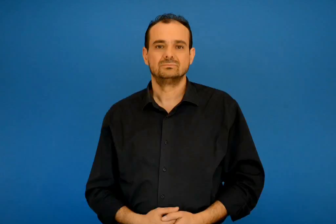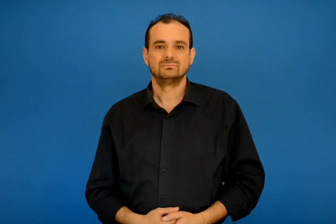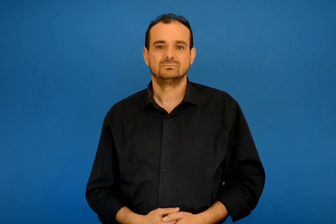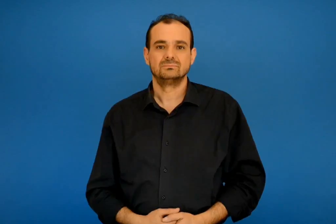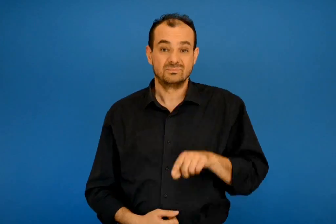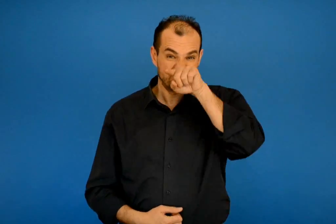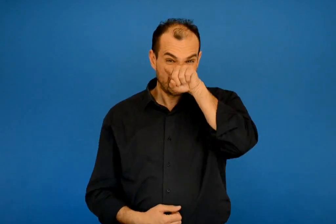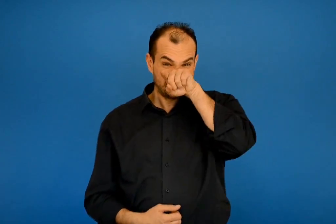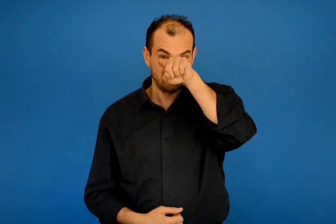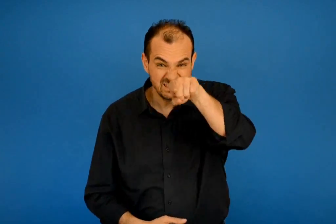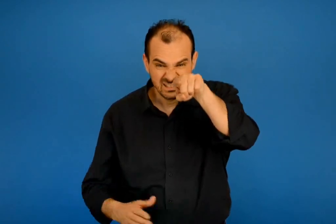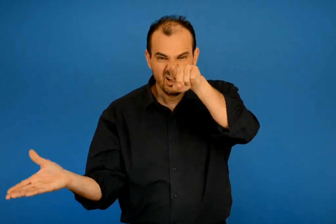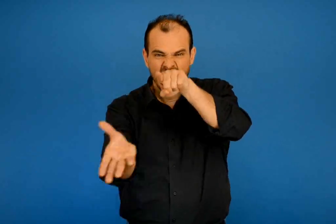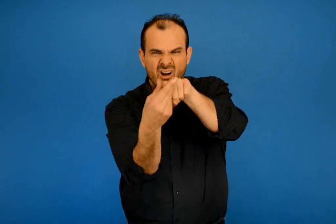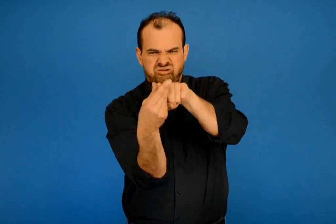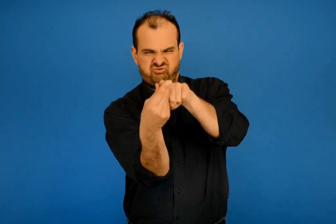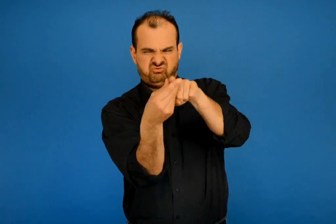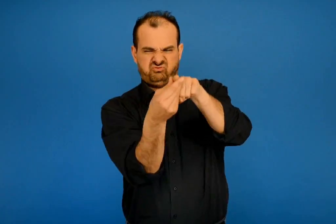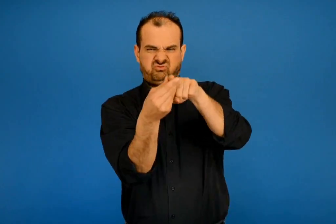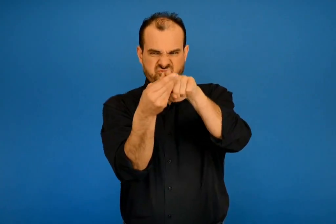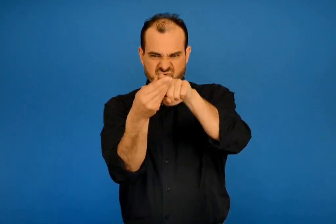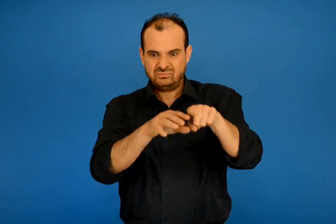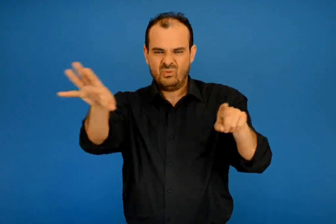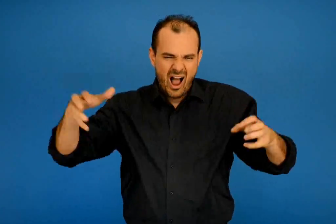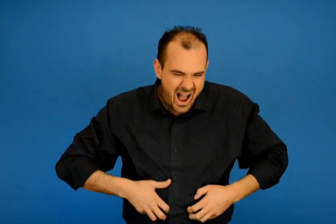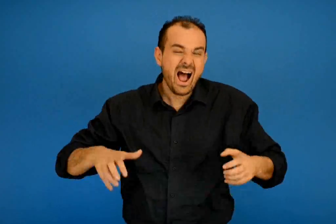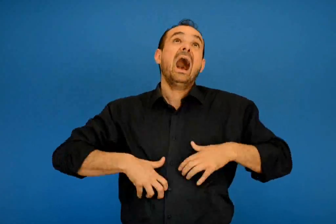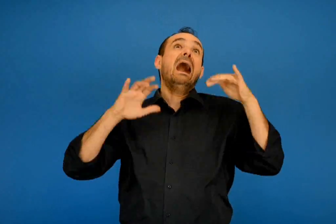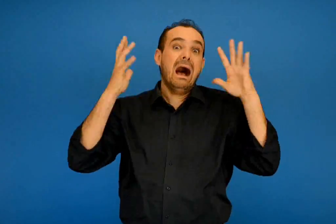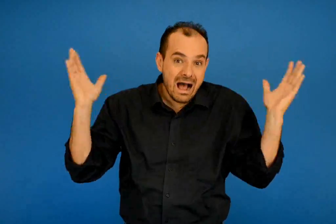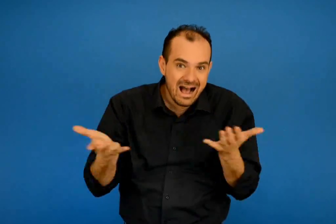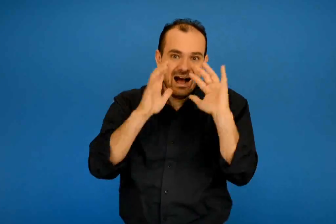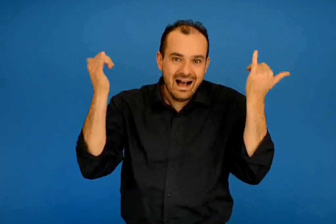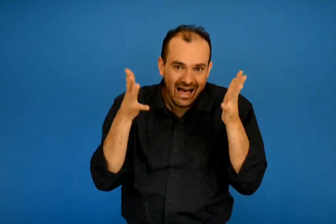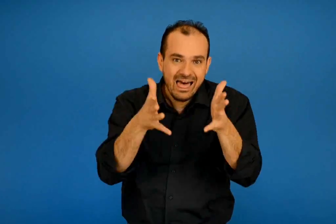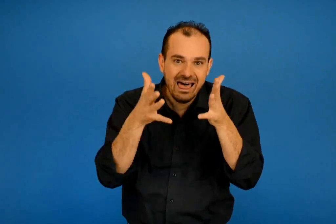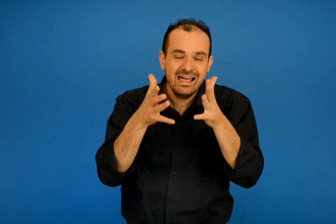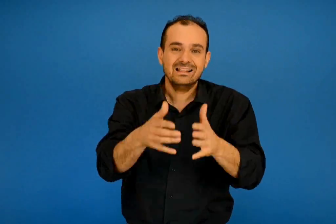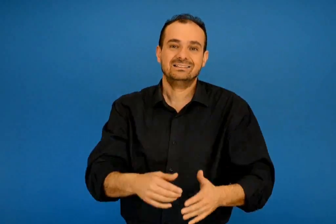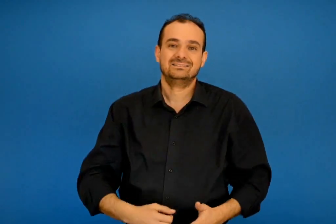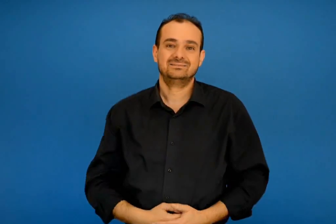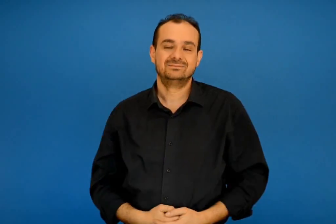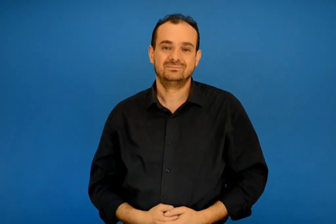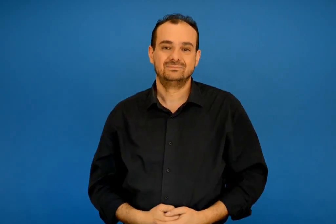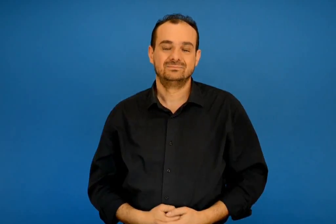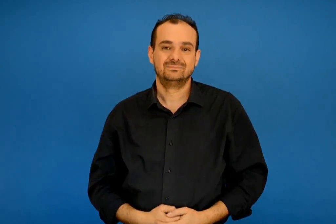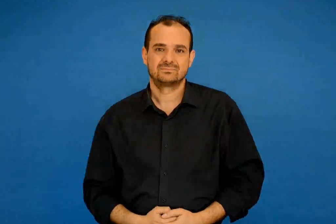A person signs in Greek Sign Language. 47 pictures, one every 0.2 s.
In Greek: για να σκουπίζει τη μύτη όταν συναχώνεται φωνάξαν τα παλιόπαιδα και τρελάθηκαν στα γέλια
